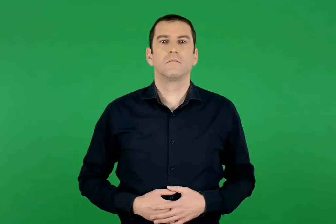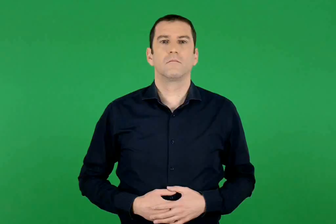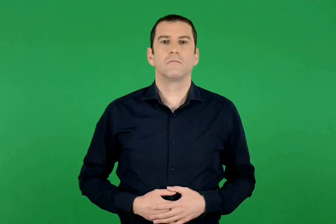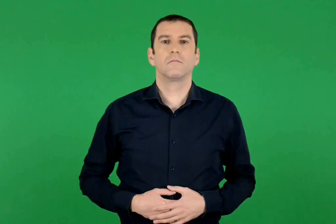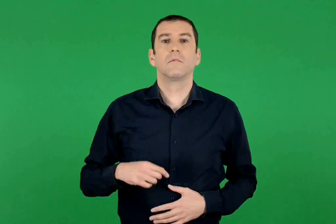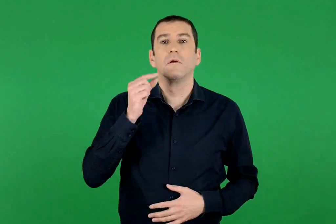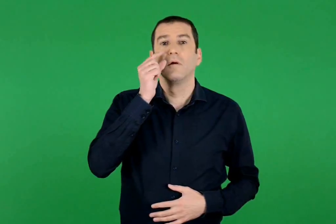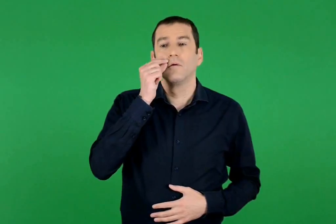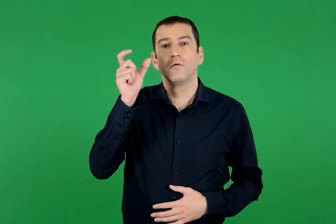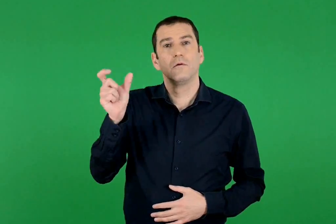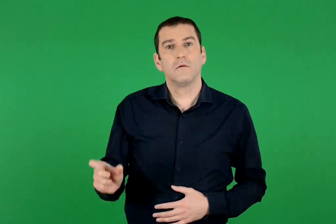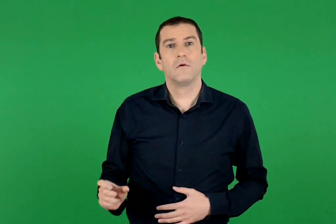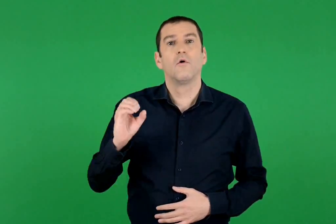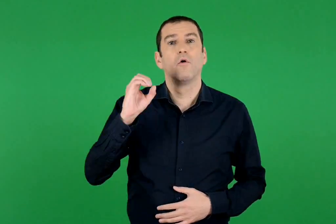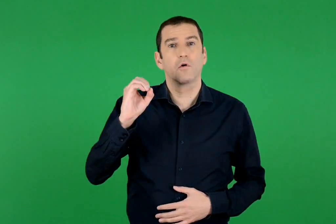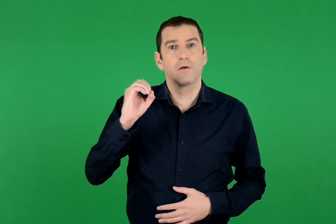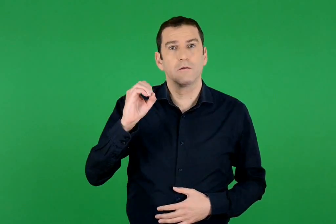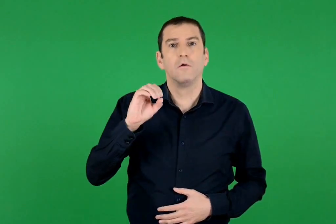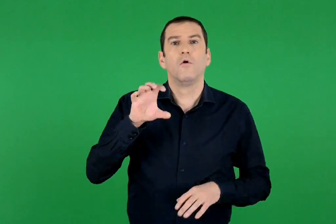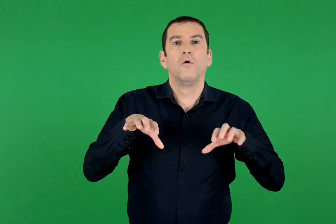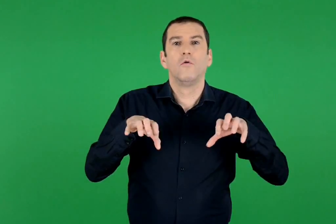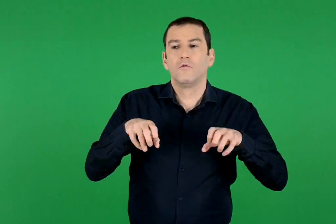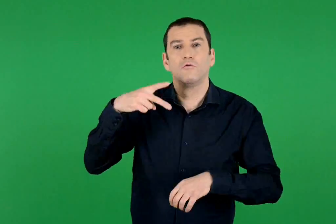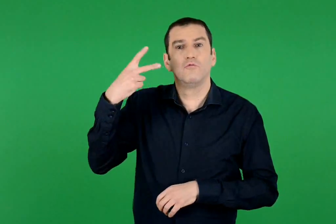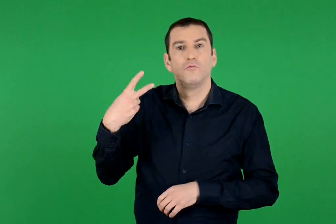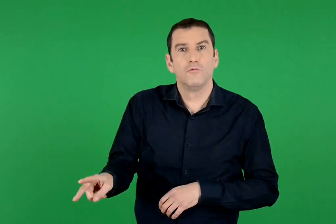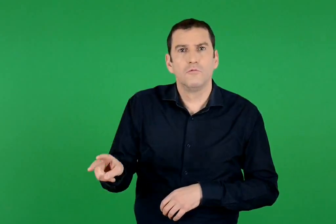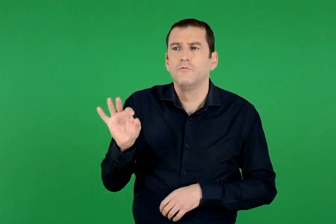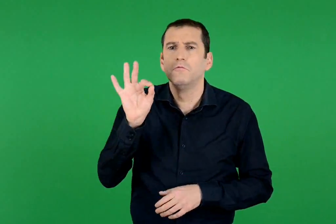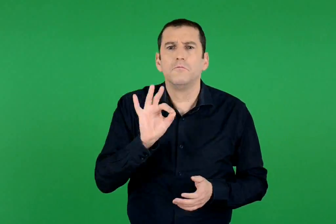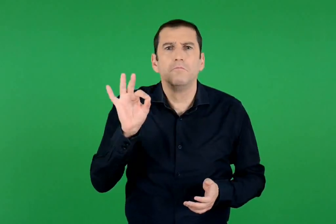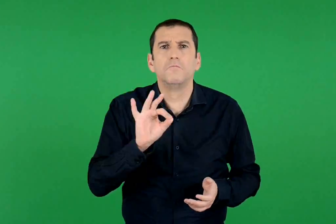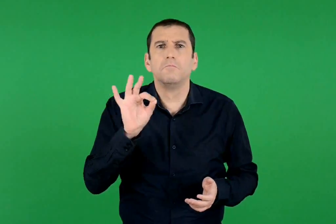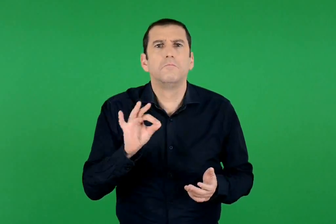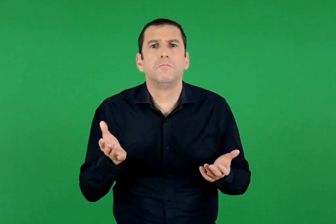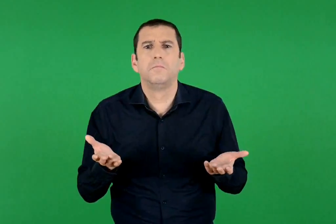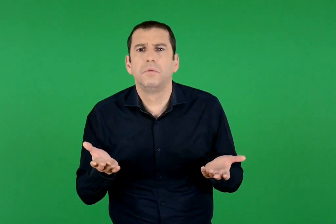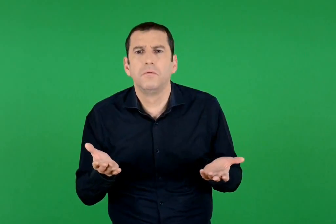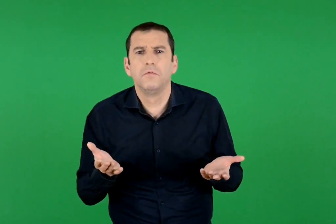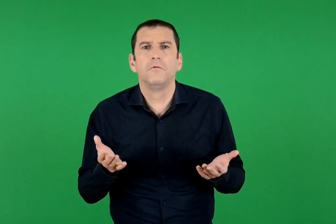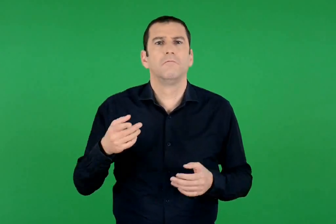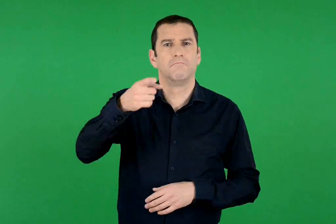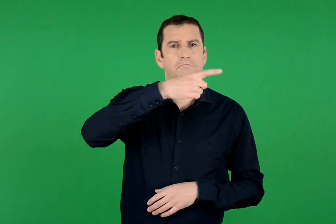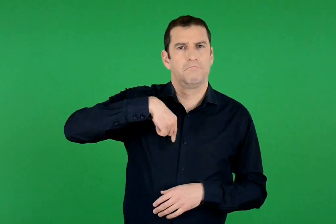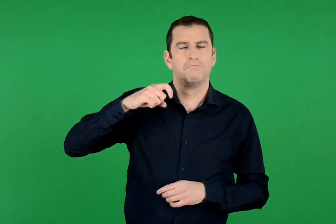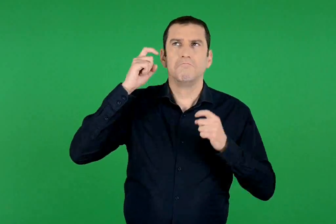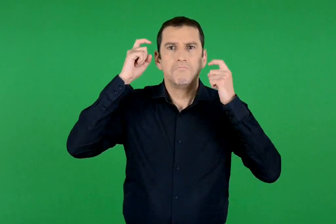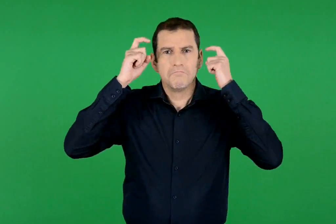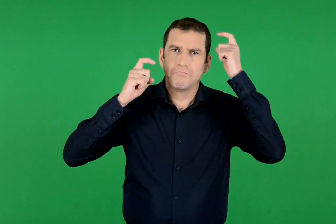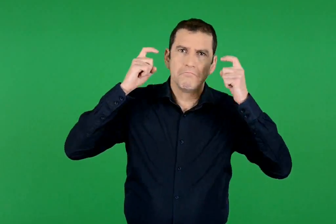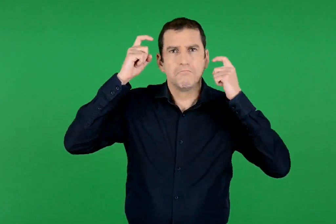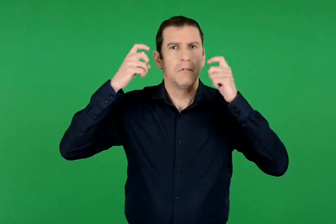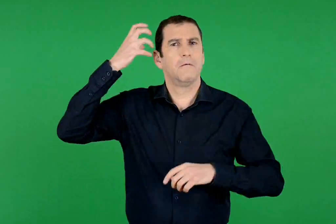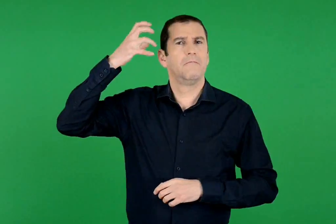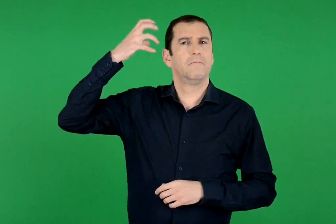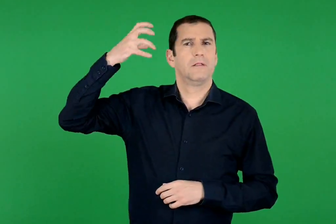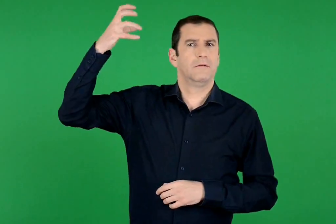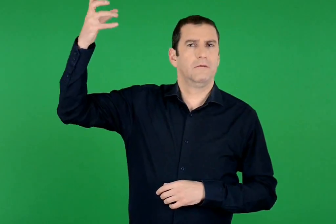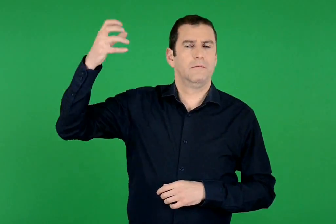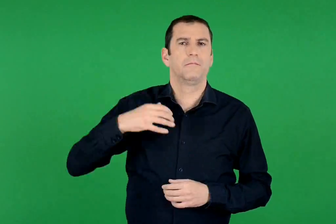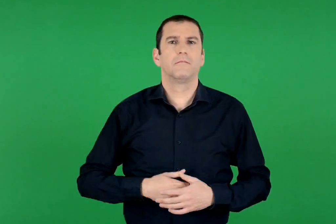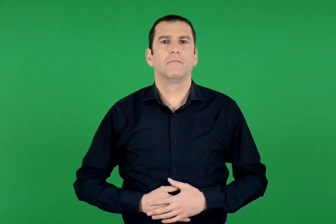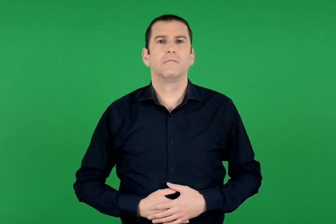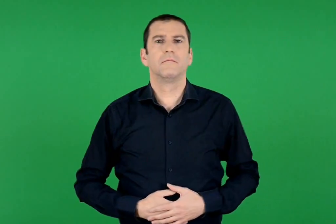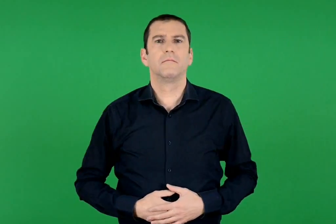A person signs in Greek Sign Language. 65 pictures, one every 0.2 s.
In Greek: πού μπορεί να είναι ο σκύλος του ορφέα ; κάνουμε υποθέσεις , φανταζόμαστε.
